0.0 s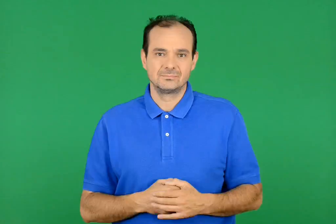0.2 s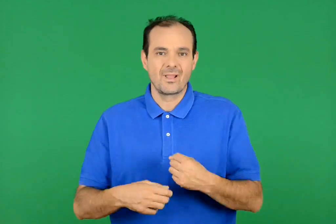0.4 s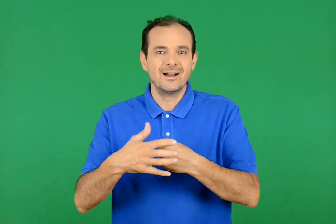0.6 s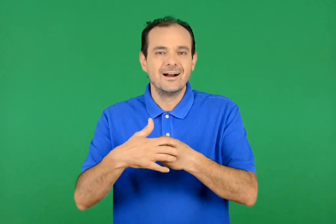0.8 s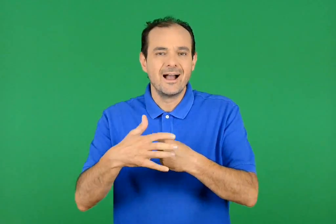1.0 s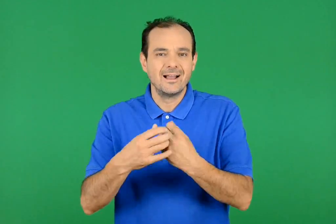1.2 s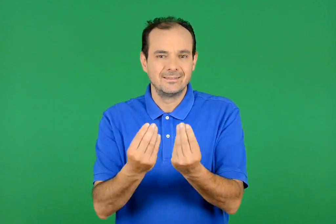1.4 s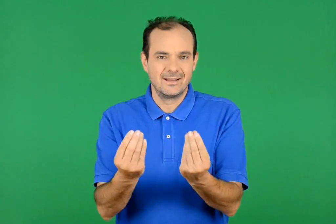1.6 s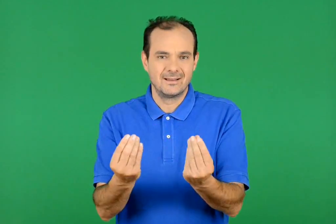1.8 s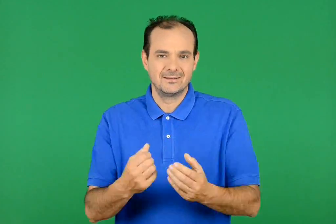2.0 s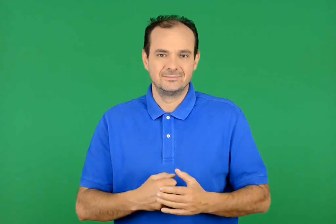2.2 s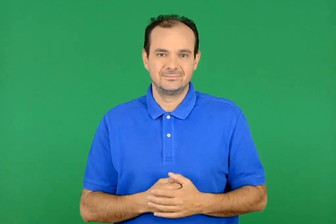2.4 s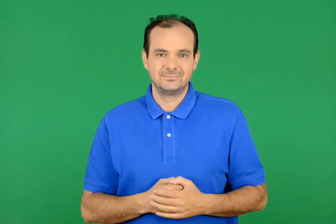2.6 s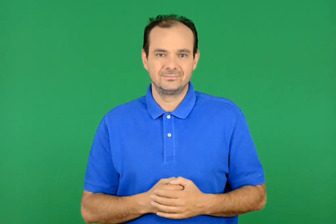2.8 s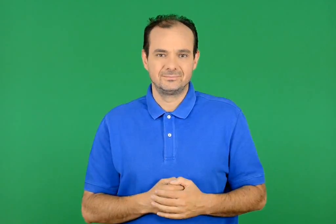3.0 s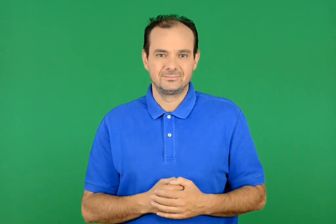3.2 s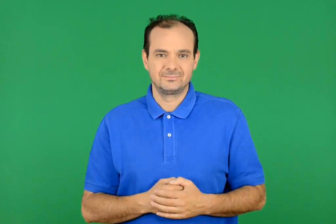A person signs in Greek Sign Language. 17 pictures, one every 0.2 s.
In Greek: γάτες
